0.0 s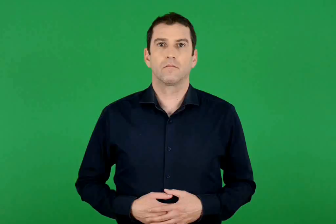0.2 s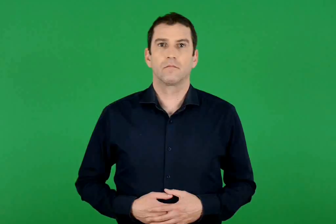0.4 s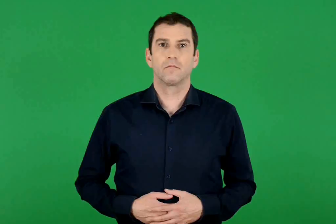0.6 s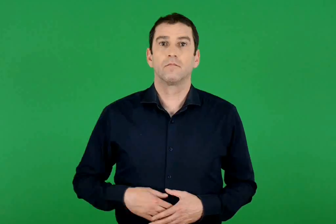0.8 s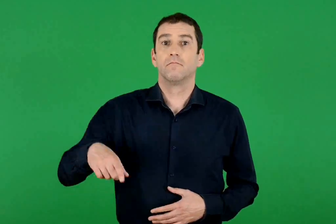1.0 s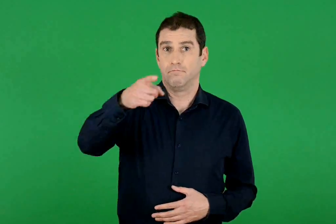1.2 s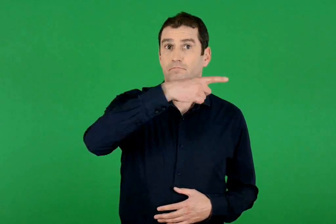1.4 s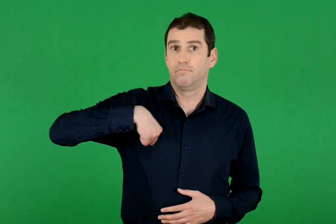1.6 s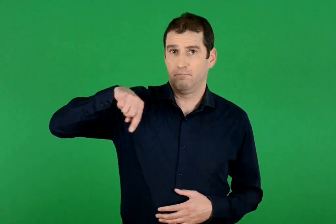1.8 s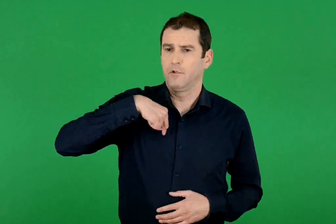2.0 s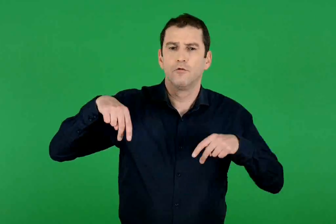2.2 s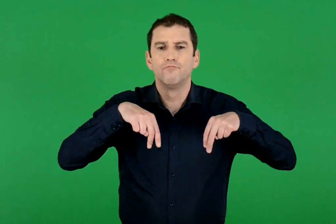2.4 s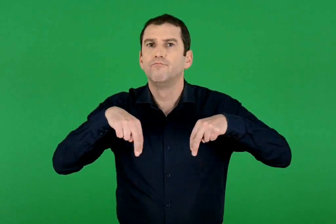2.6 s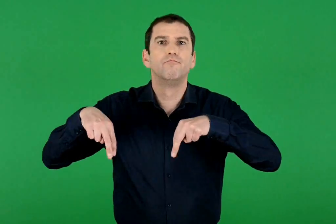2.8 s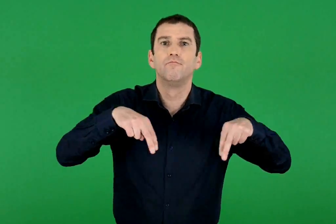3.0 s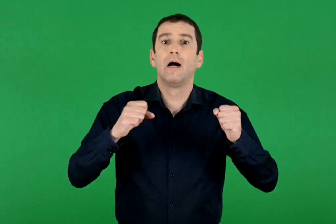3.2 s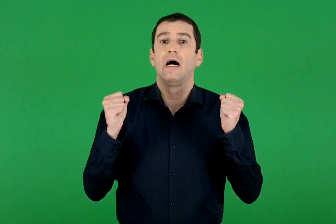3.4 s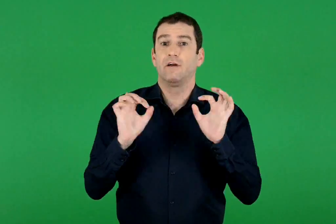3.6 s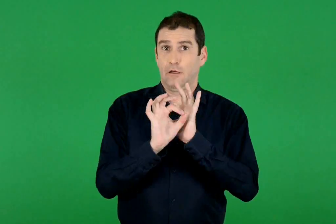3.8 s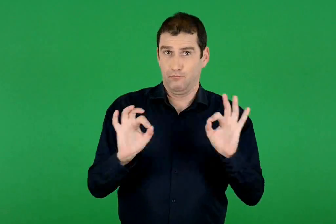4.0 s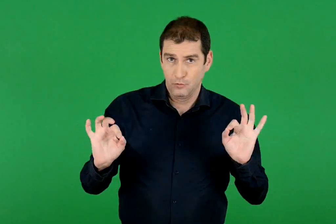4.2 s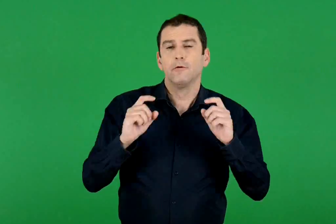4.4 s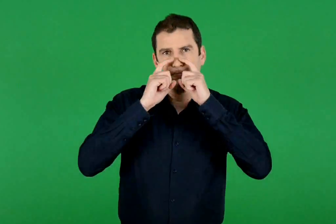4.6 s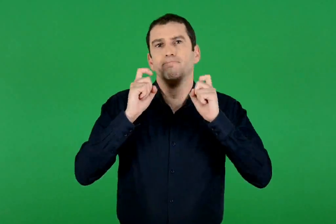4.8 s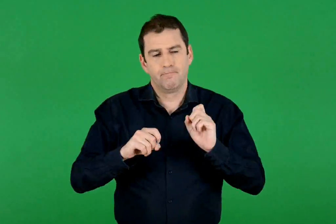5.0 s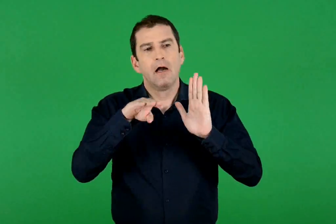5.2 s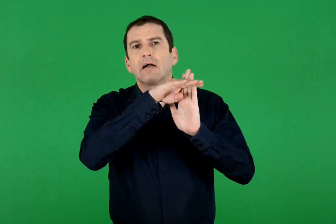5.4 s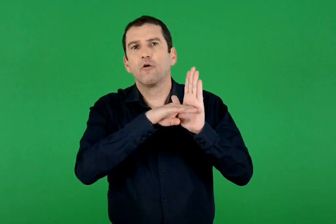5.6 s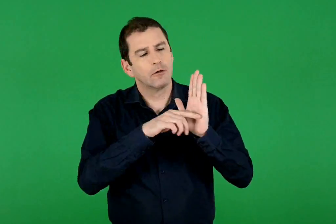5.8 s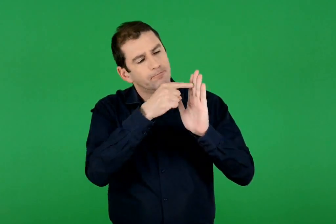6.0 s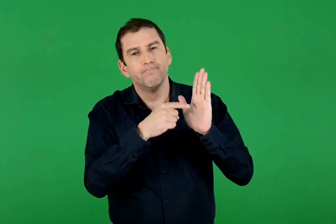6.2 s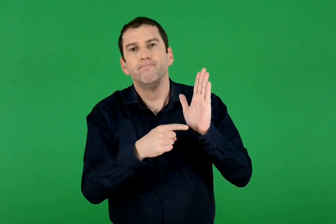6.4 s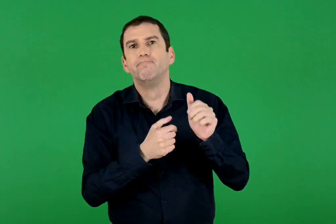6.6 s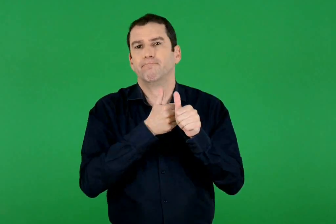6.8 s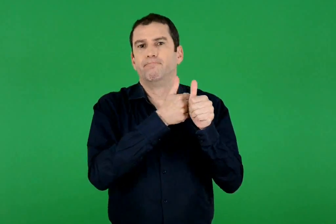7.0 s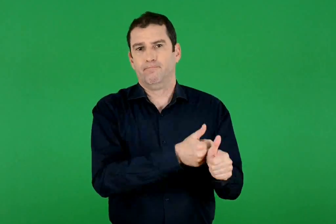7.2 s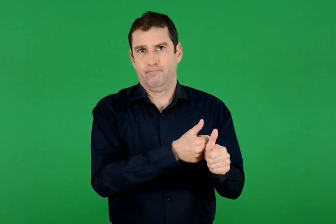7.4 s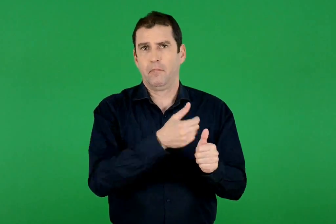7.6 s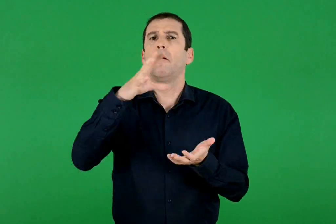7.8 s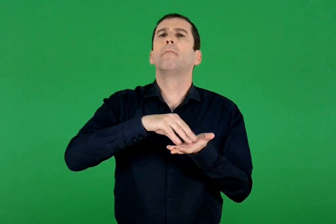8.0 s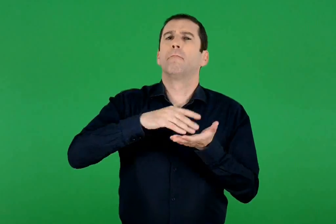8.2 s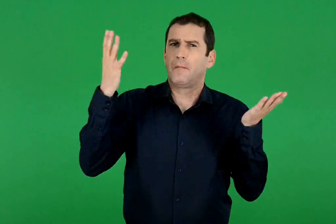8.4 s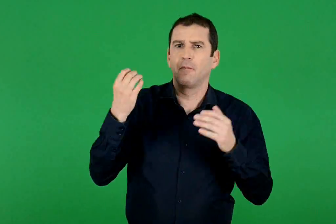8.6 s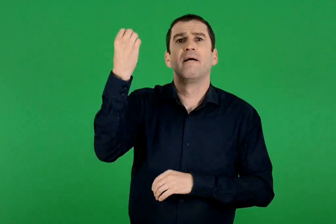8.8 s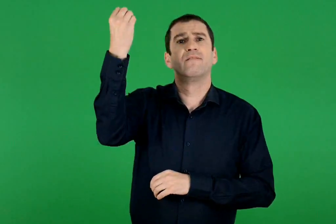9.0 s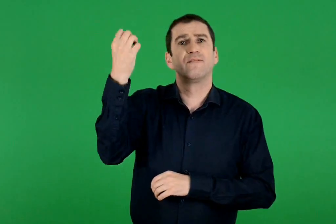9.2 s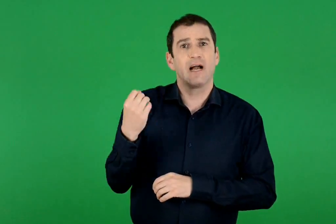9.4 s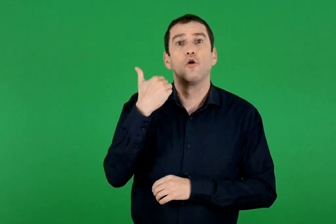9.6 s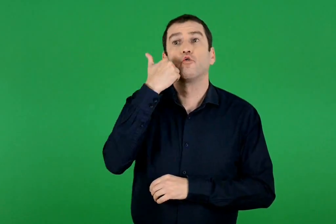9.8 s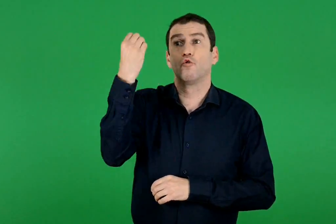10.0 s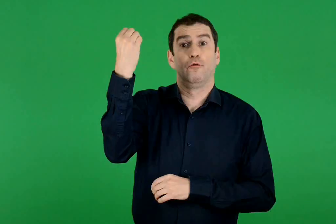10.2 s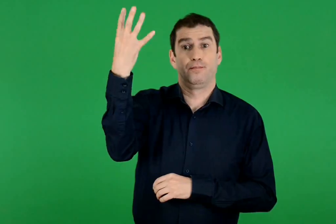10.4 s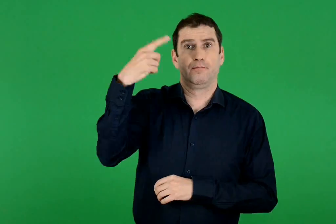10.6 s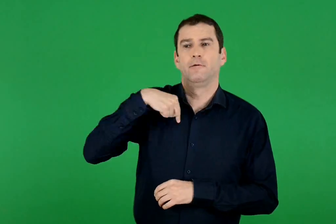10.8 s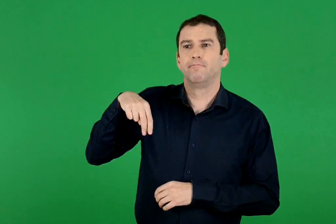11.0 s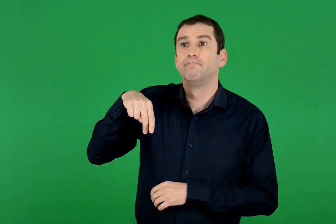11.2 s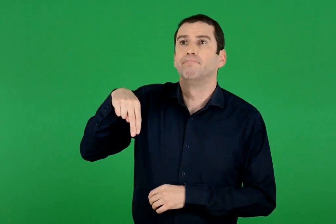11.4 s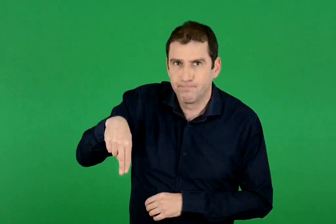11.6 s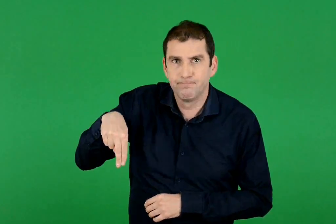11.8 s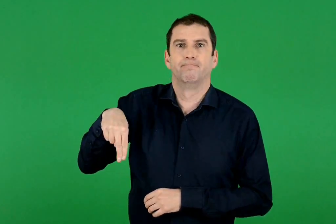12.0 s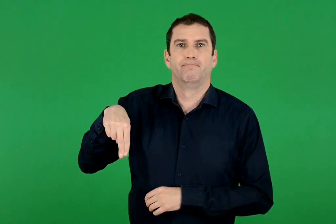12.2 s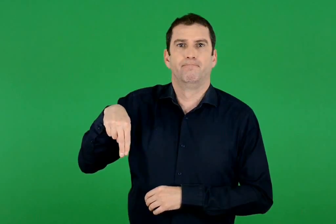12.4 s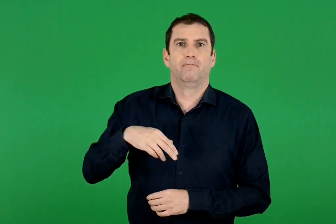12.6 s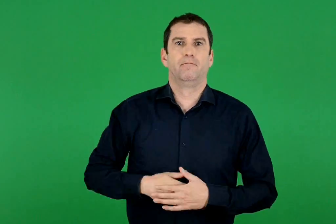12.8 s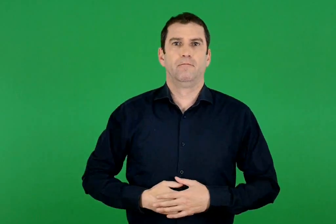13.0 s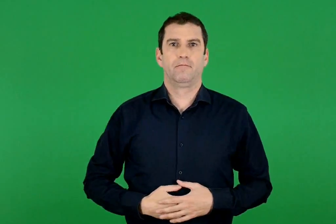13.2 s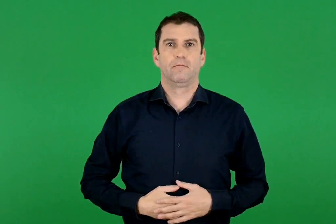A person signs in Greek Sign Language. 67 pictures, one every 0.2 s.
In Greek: για να κυκλοφορούμε με ασφάλεια , ακολουθούμε κάποιους κανόνες. για παράδειγμα , σταματάμε όταν το φανάρι δείχνει κόκκινο
